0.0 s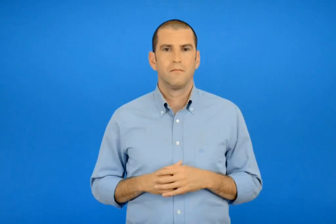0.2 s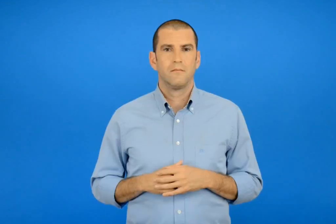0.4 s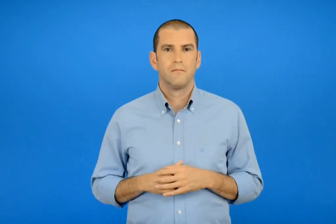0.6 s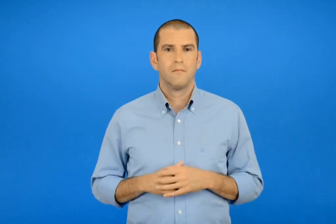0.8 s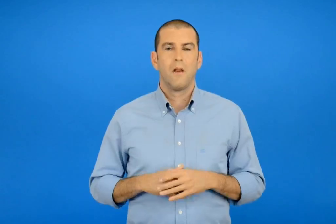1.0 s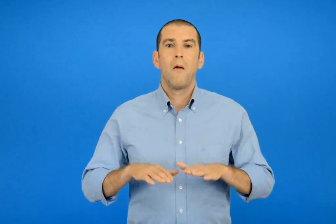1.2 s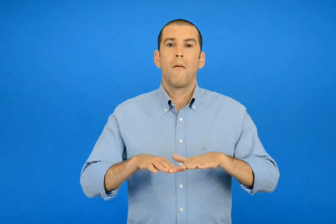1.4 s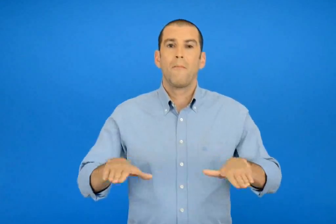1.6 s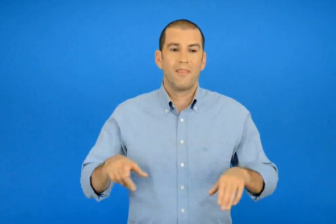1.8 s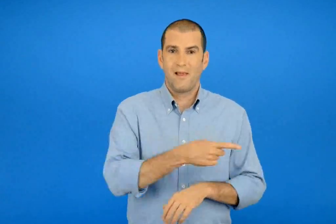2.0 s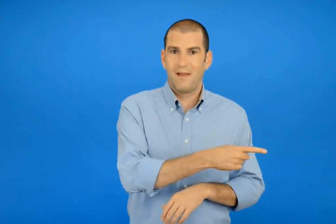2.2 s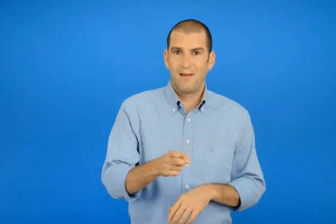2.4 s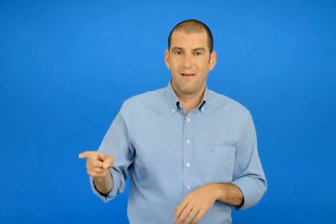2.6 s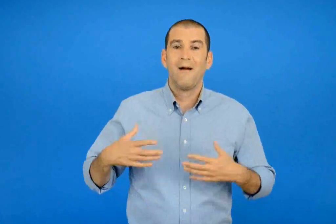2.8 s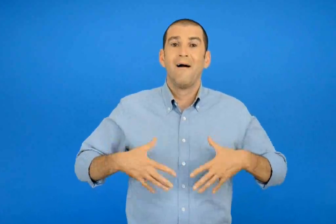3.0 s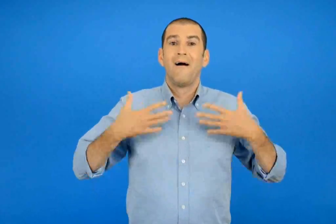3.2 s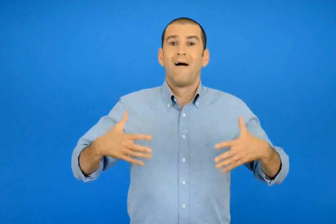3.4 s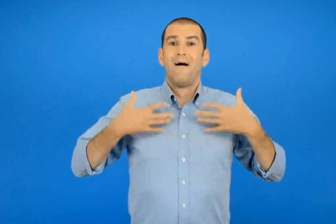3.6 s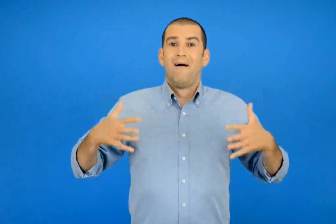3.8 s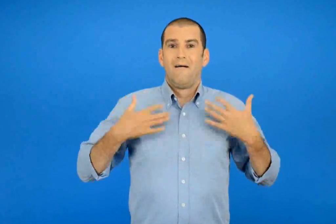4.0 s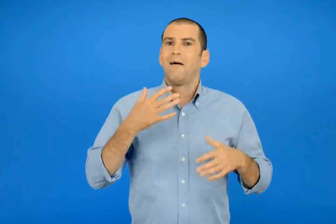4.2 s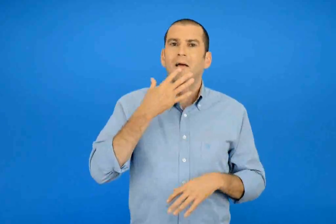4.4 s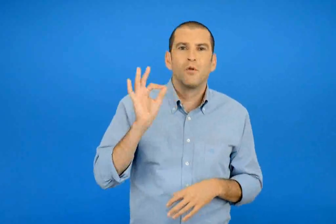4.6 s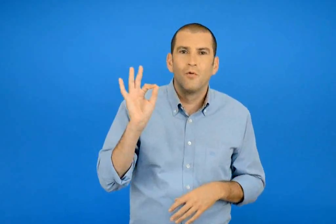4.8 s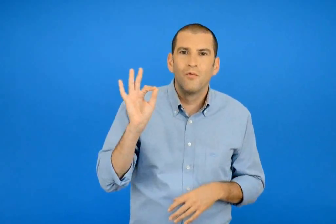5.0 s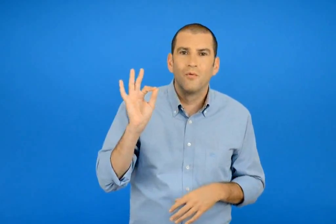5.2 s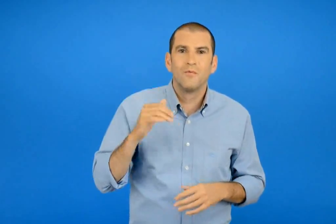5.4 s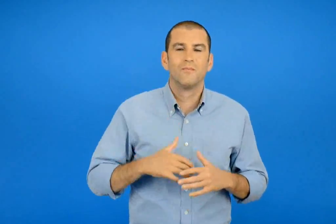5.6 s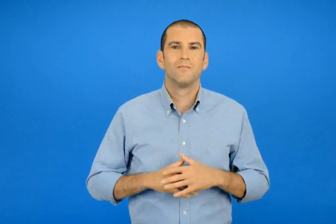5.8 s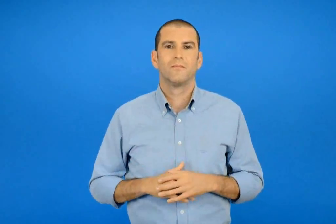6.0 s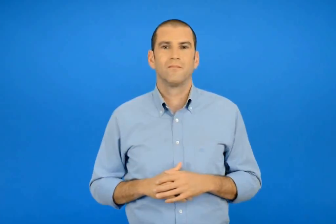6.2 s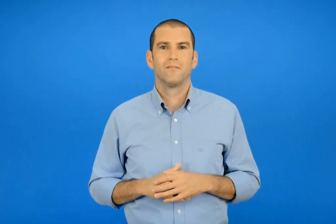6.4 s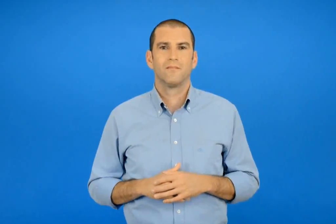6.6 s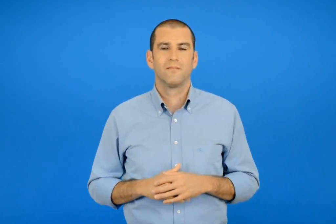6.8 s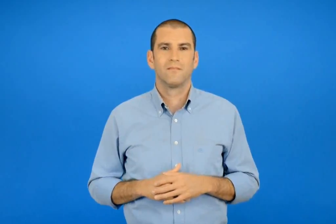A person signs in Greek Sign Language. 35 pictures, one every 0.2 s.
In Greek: γιατί ενθουσιάστηκαν τα παιδιά ;
